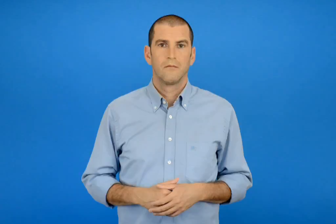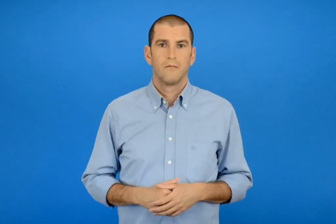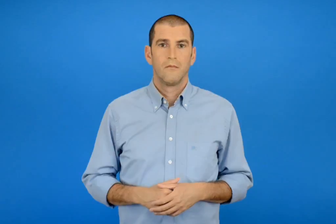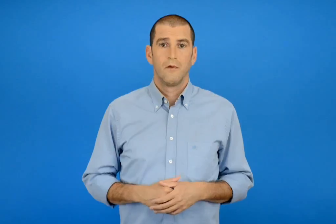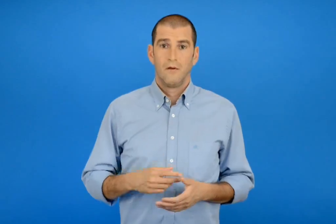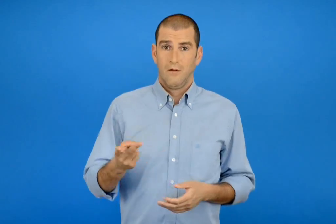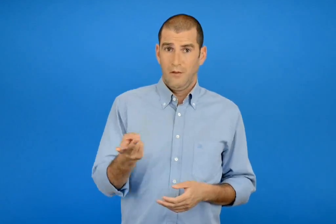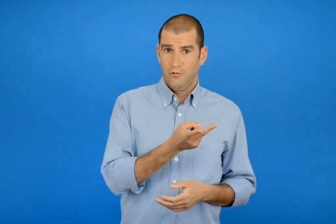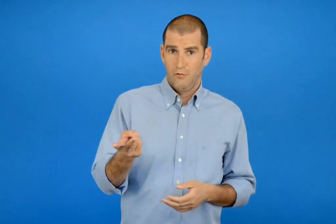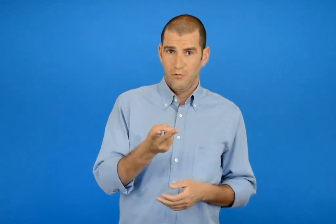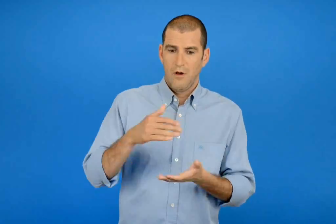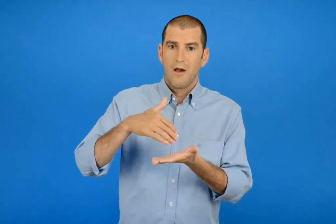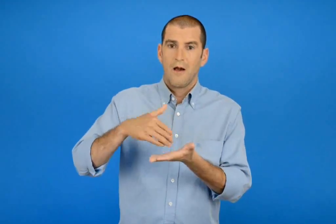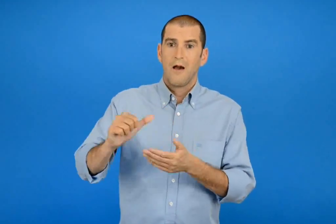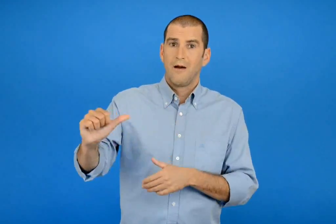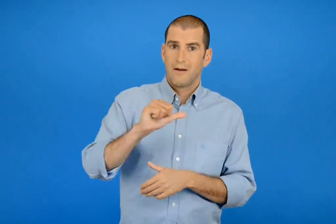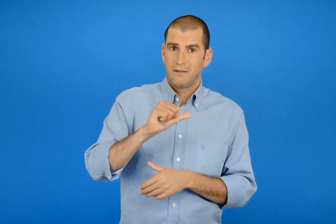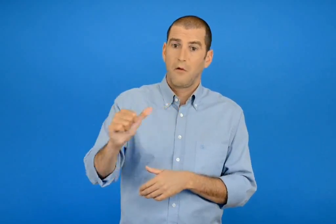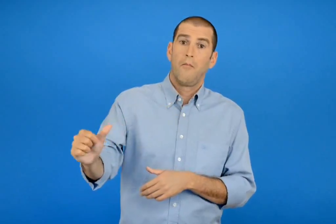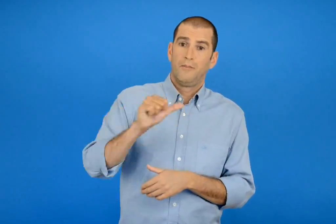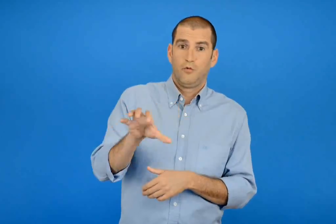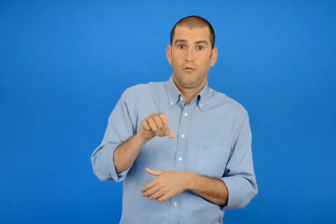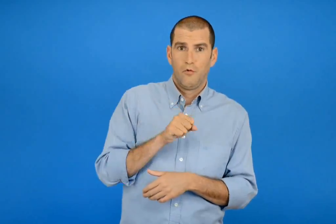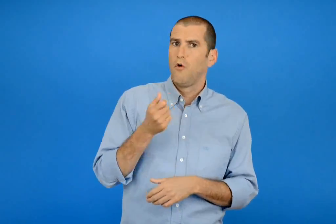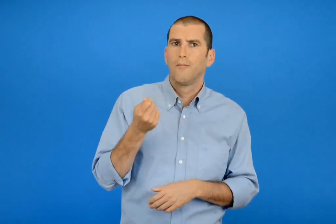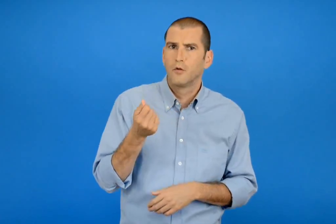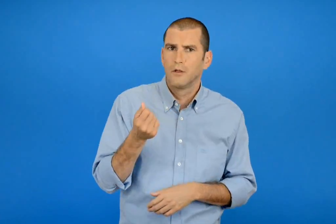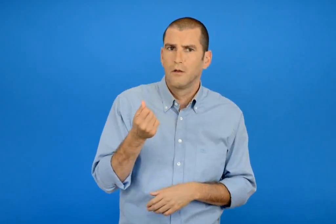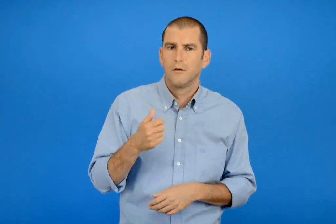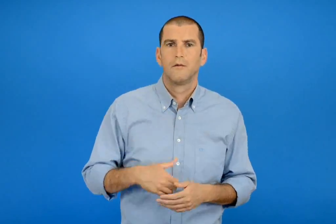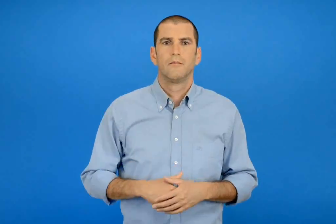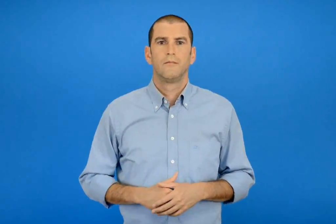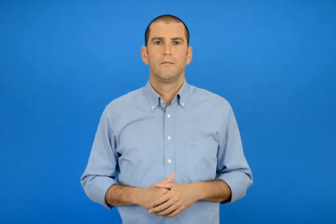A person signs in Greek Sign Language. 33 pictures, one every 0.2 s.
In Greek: πόσα ρέστα θα πάρουν ;
